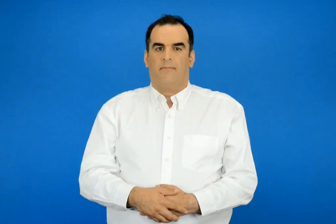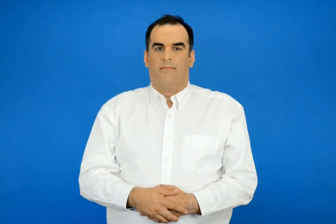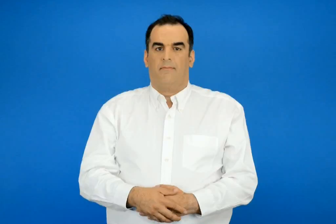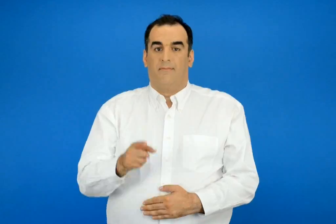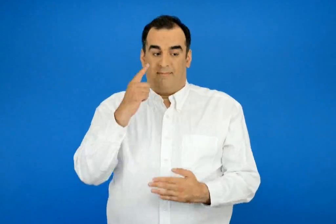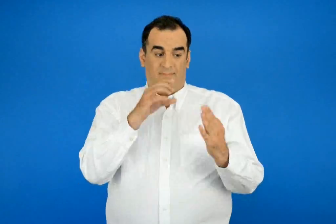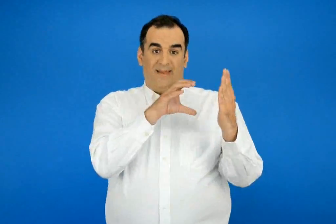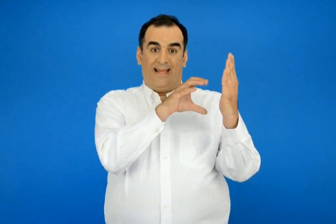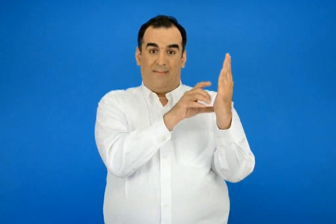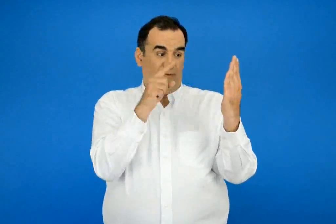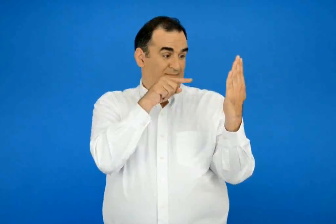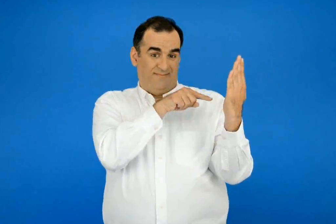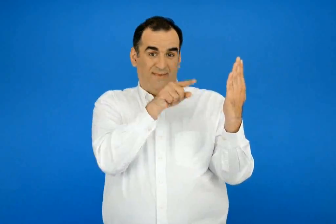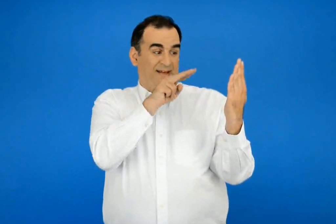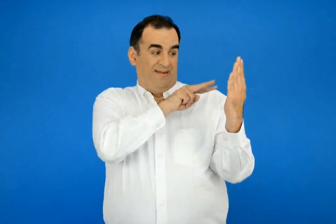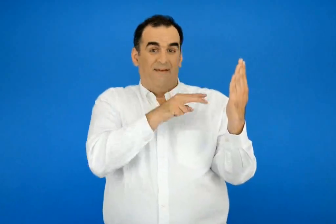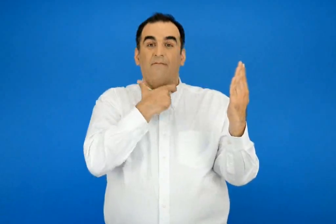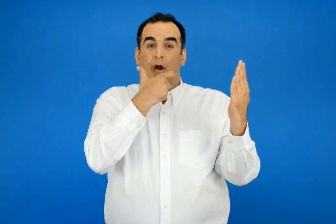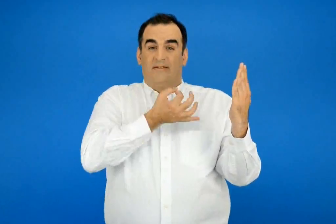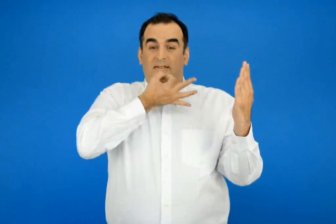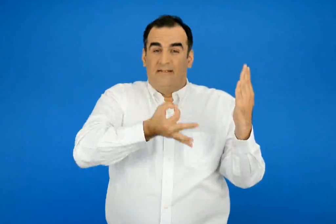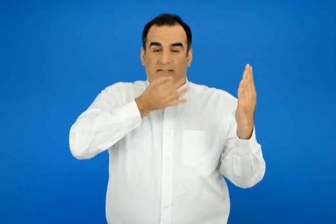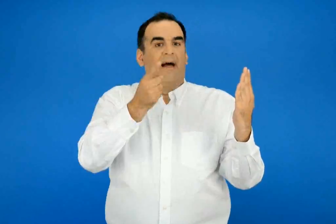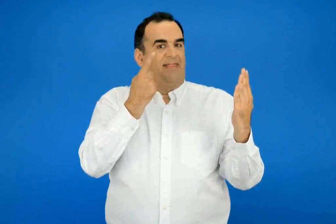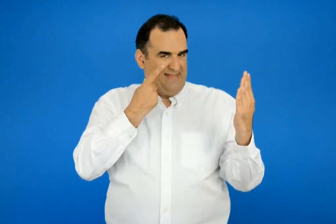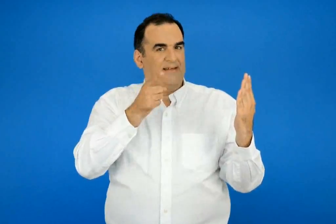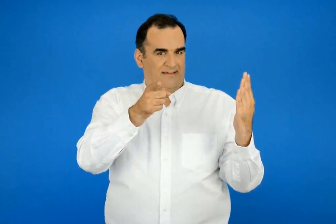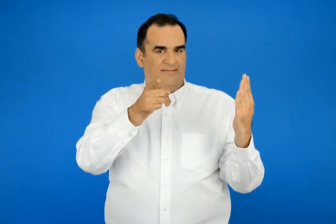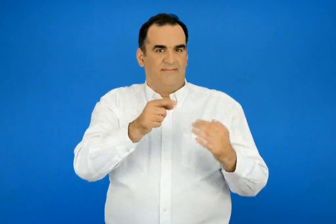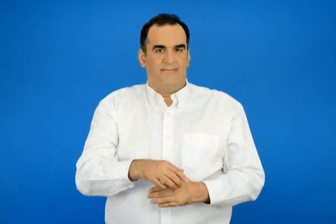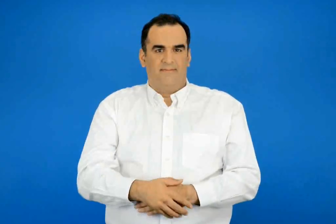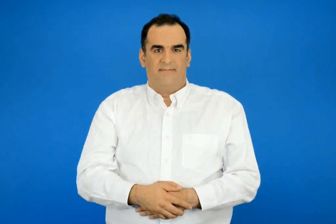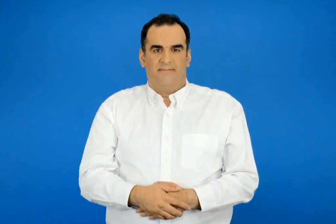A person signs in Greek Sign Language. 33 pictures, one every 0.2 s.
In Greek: διάβασε φωναχτά το παρακάτω κείμενο και θα δεις
